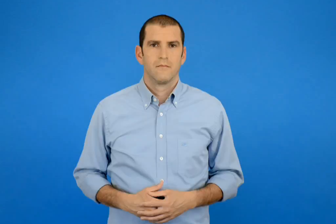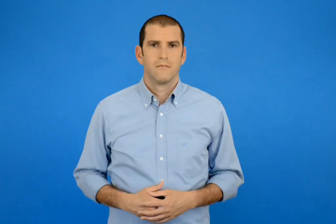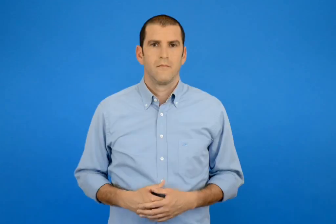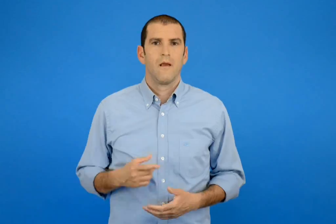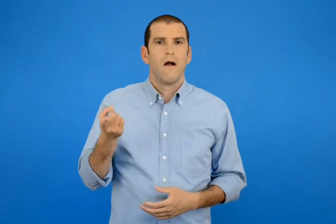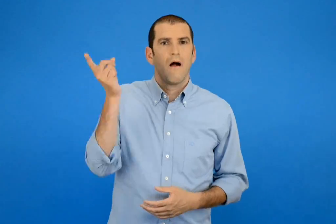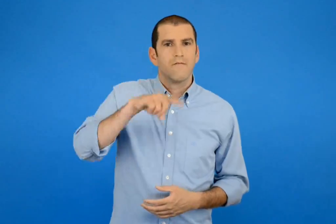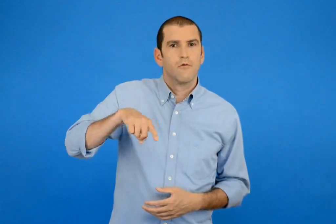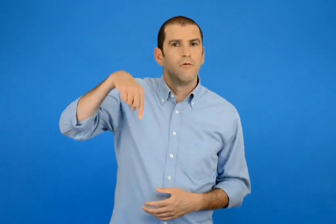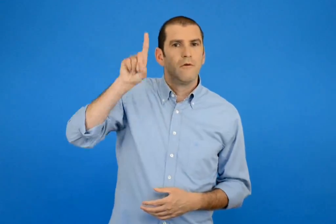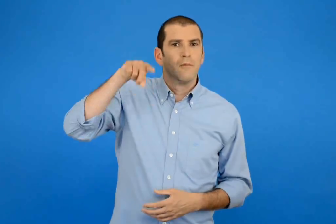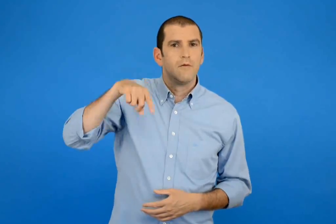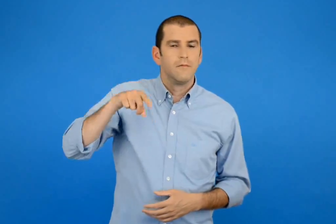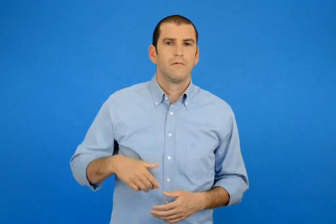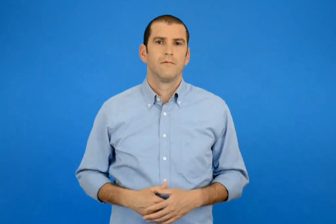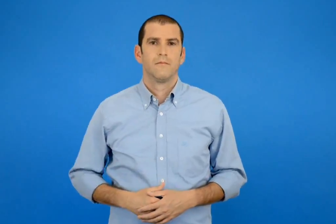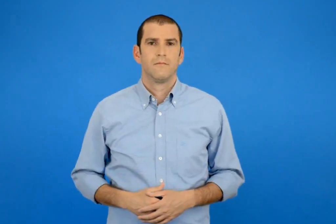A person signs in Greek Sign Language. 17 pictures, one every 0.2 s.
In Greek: την αυριανή ημερομηνία
